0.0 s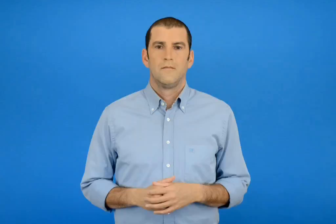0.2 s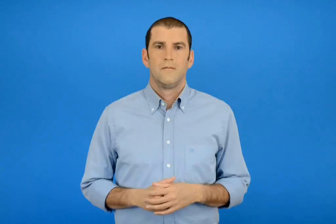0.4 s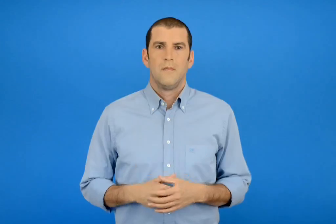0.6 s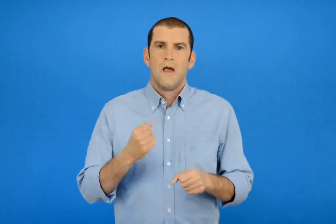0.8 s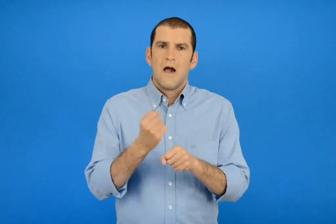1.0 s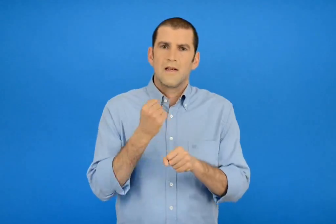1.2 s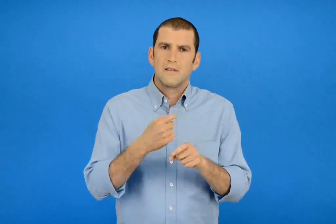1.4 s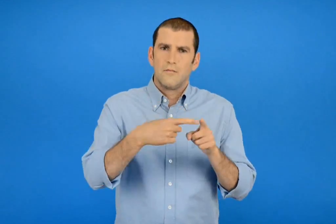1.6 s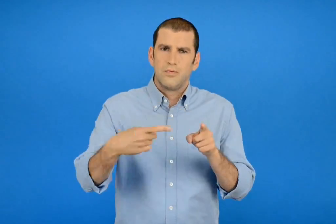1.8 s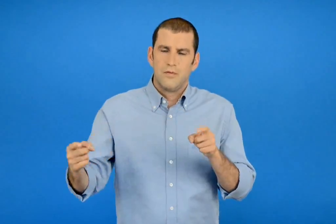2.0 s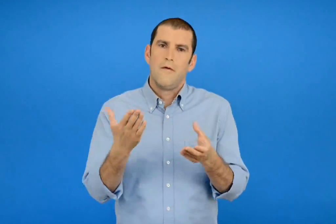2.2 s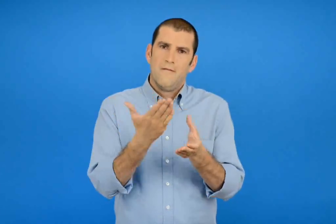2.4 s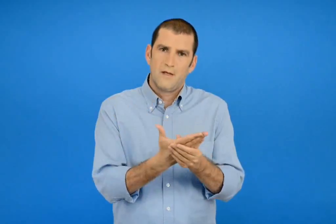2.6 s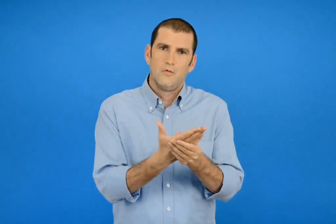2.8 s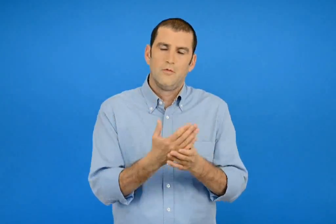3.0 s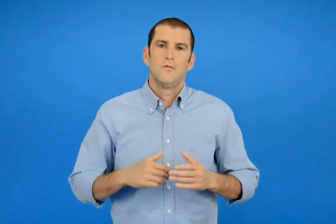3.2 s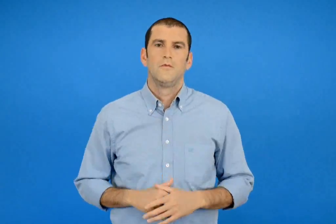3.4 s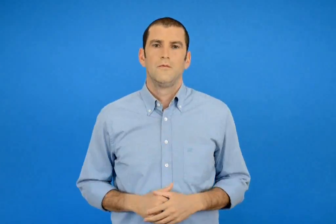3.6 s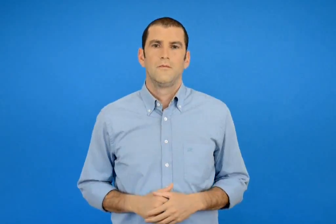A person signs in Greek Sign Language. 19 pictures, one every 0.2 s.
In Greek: φάκελος εργασιών
